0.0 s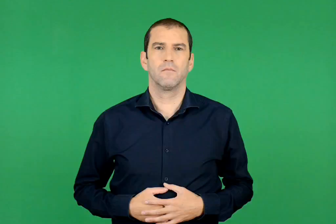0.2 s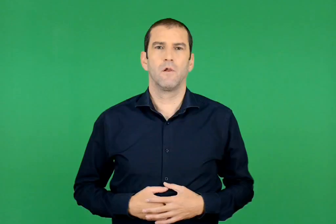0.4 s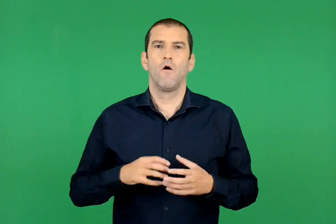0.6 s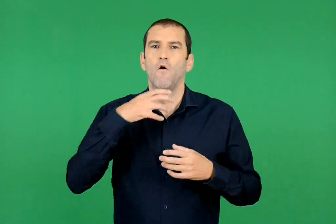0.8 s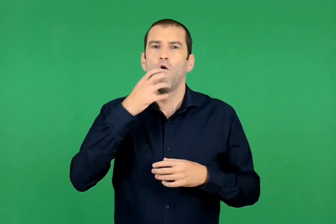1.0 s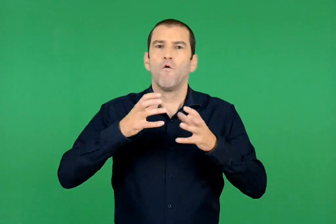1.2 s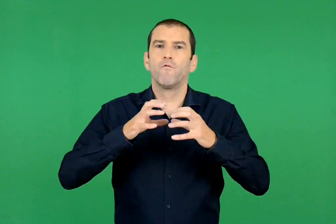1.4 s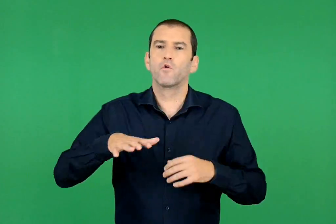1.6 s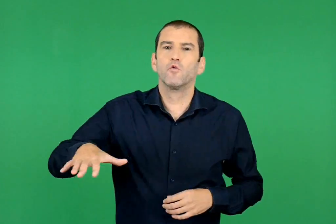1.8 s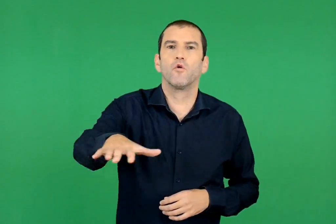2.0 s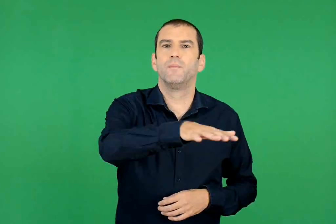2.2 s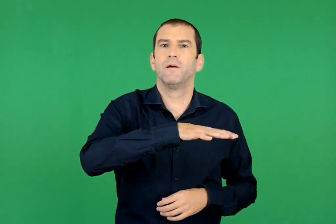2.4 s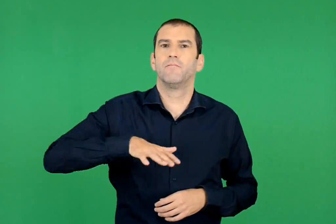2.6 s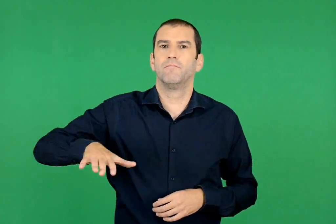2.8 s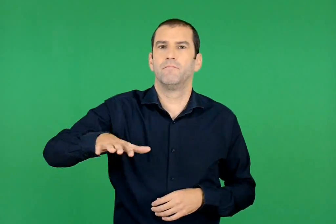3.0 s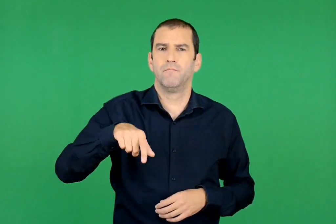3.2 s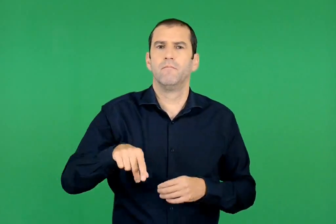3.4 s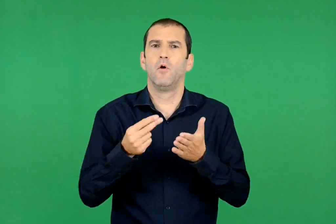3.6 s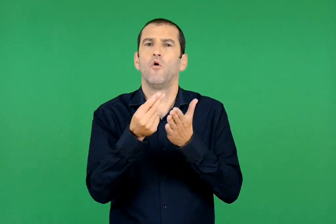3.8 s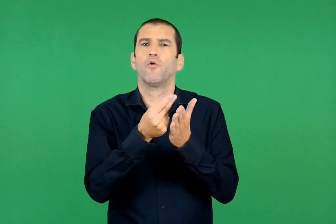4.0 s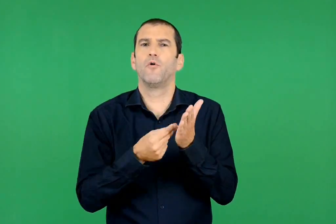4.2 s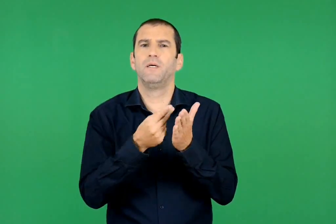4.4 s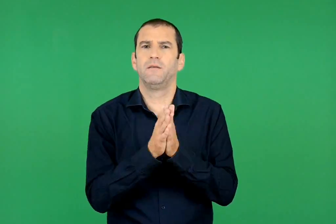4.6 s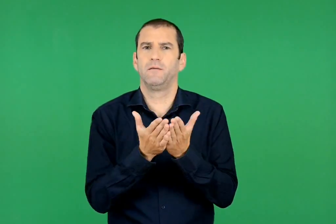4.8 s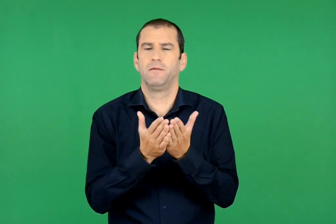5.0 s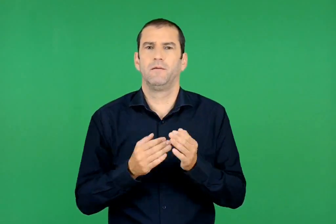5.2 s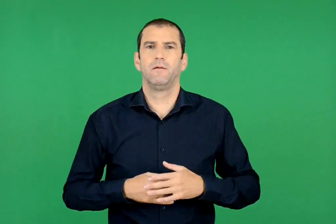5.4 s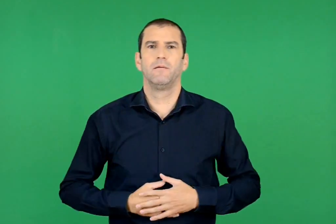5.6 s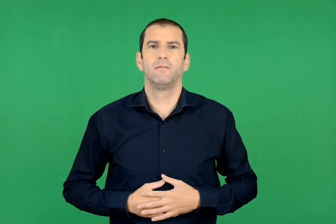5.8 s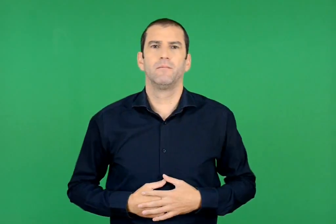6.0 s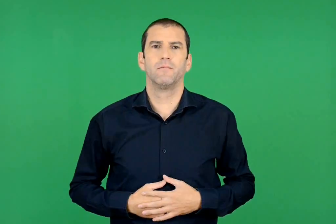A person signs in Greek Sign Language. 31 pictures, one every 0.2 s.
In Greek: φρουτοπία κόμικς
